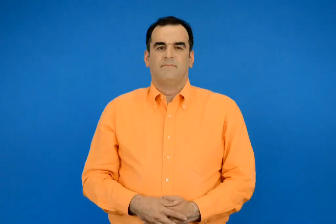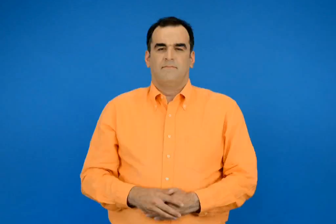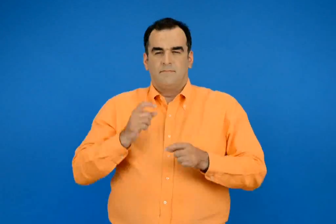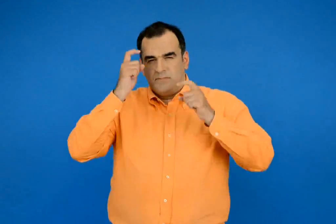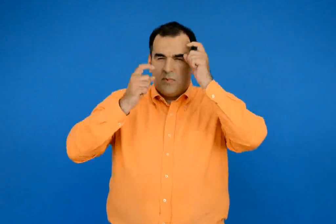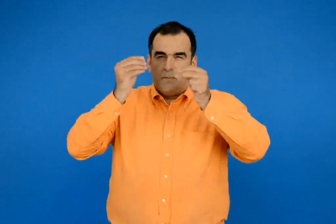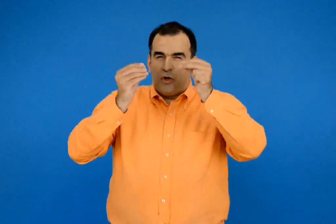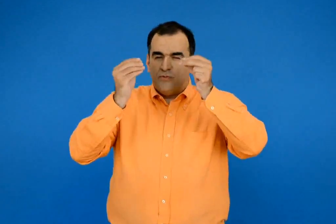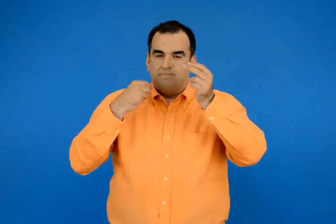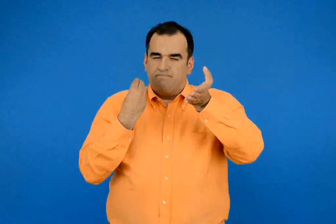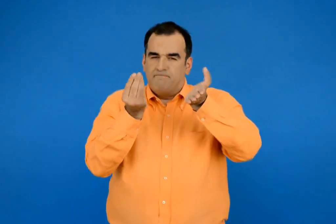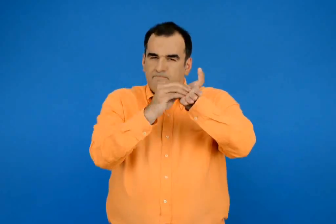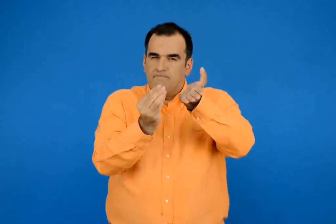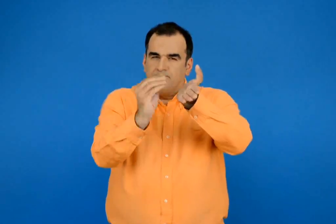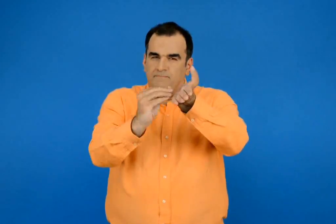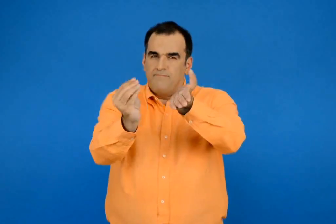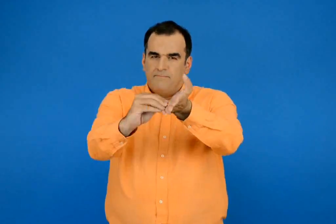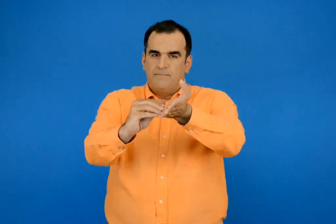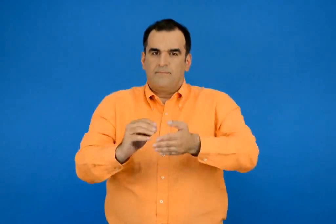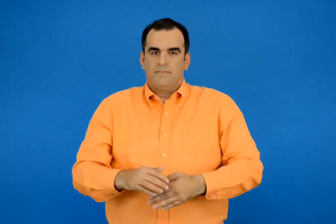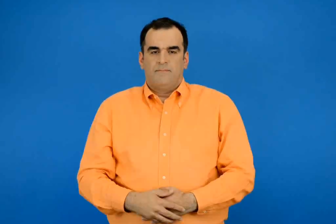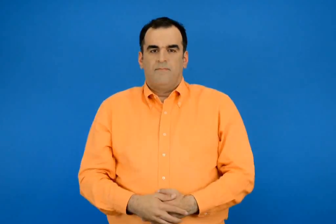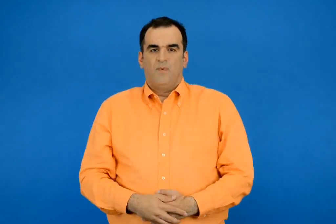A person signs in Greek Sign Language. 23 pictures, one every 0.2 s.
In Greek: συμπληρώνω τους υπολογισμούς
